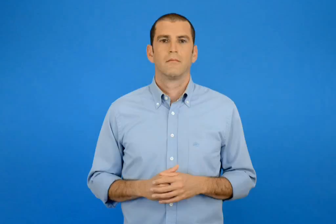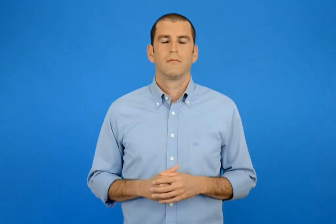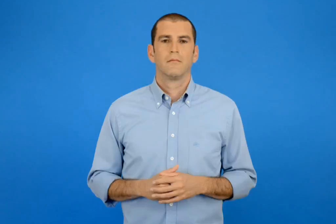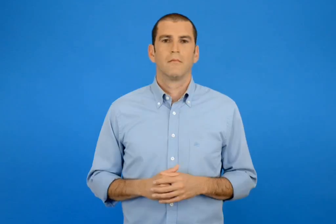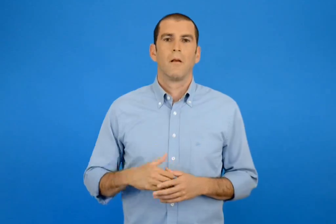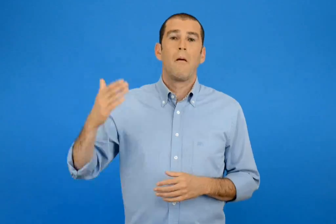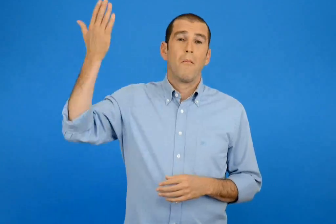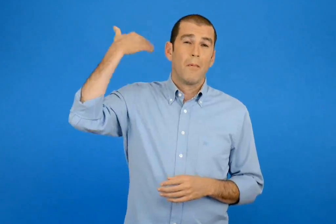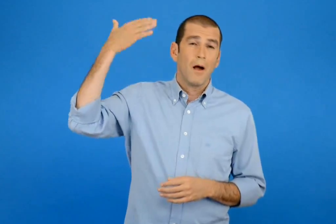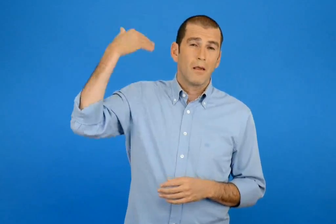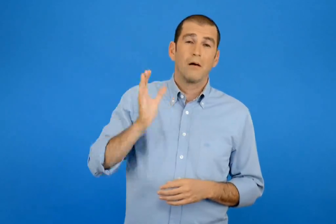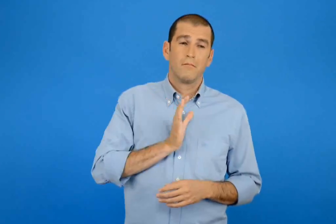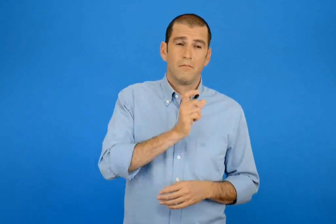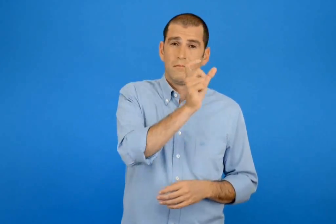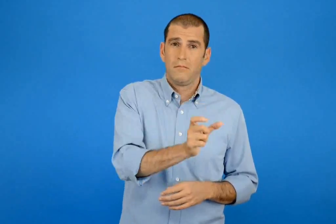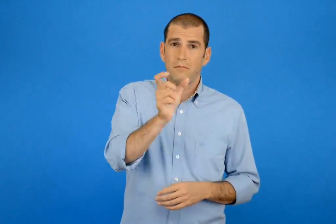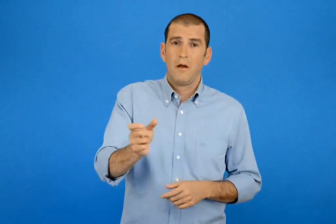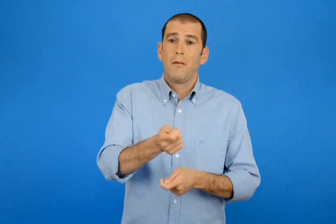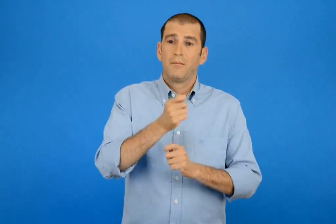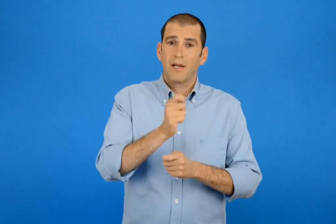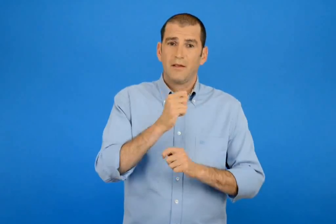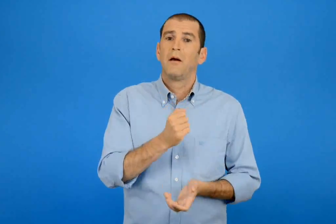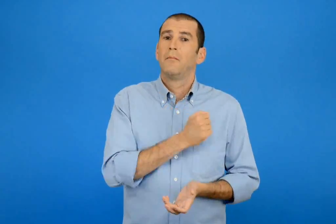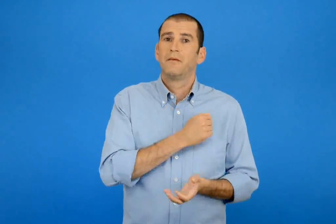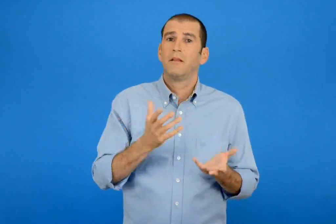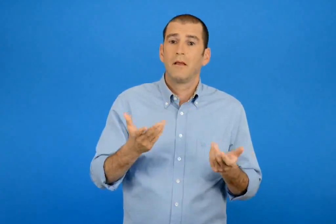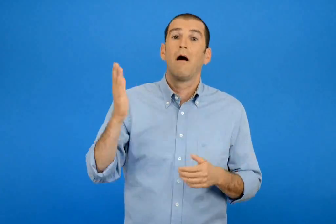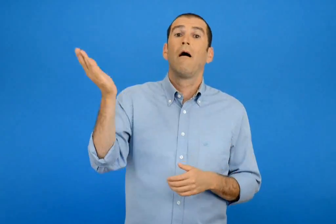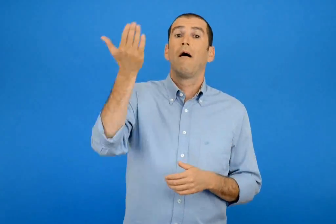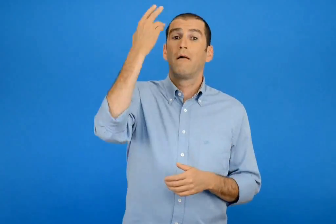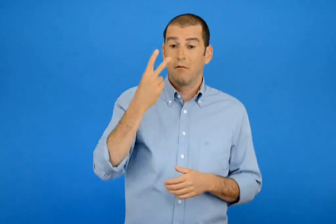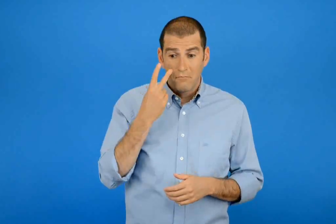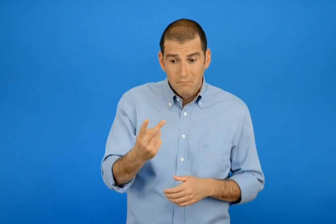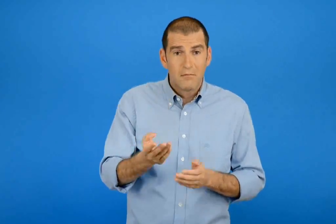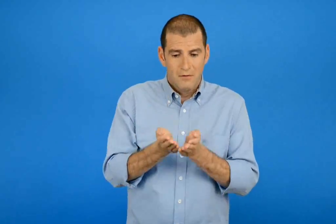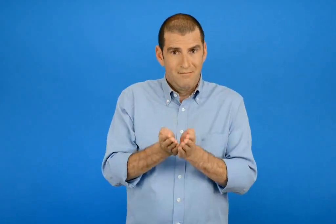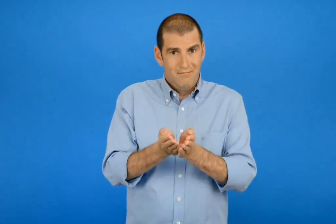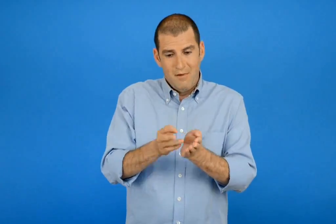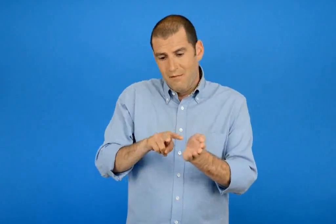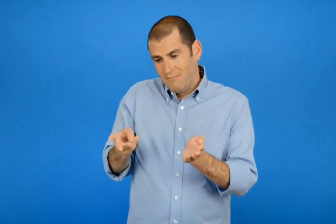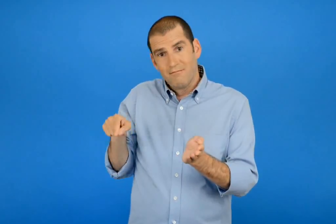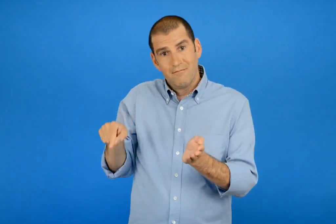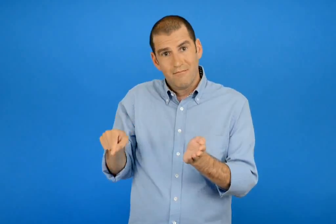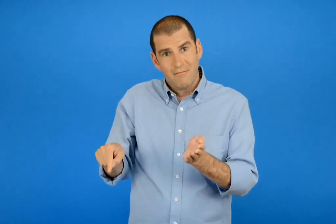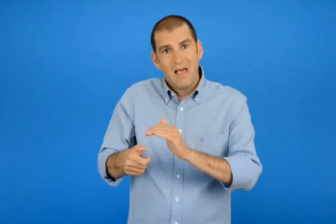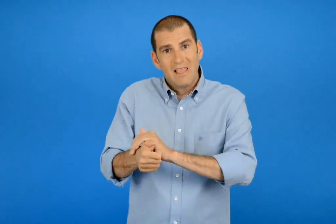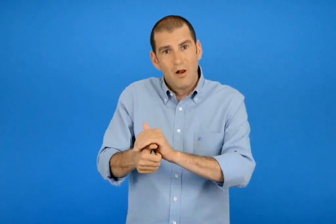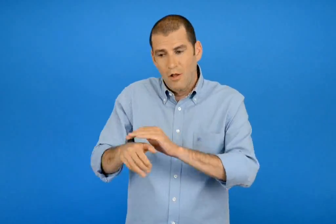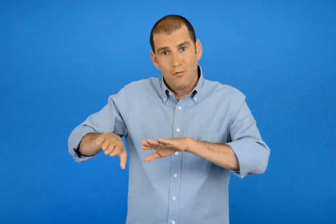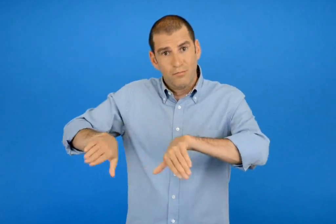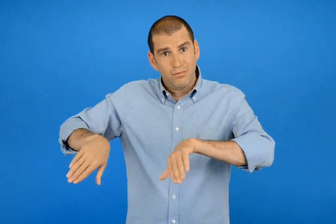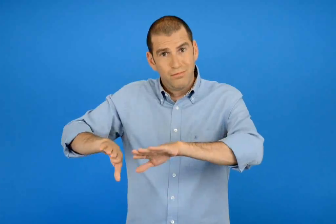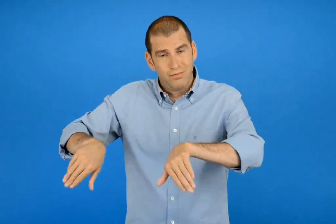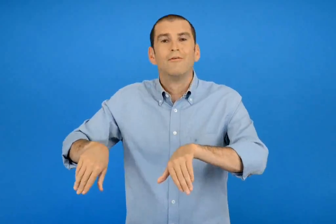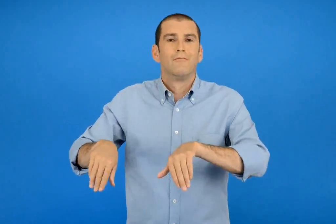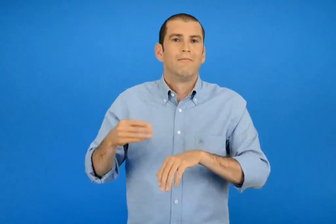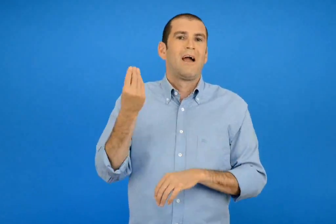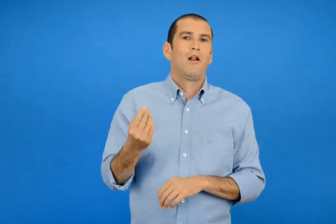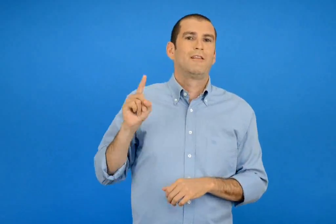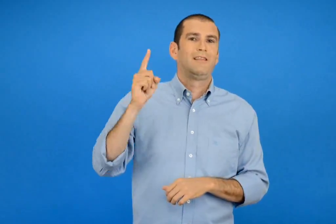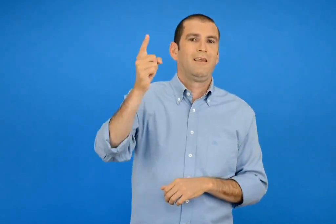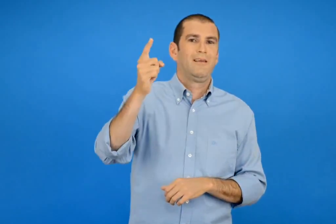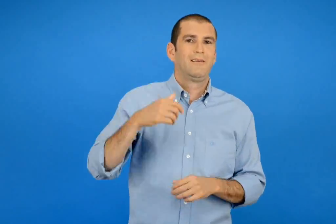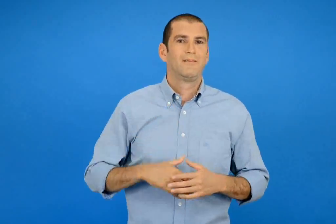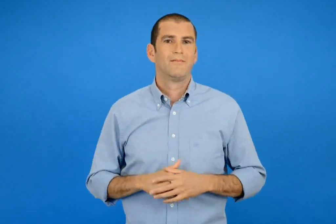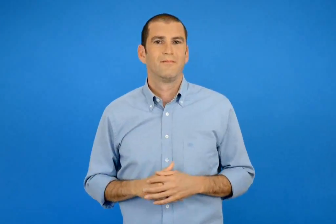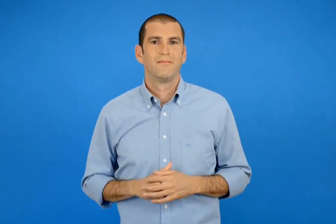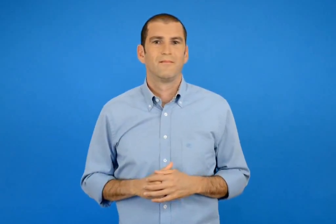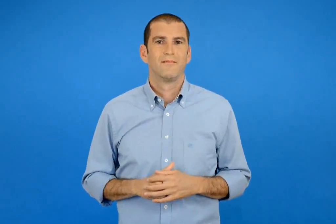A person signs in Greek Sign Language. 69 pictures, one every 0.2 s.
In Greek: παλιά οι ψαράδες πίστευαν ότι θα είχαν καλό ταξίδι αν έβλεπαν χελώνα να κολυμπάει δεξιά από τη βάρκα τους
